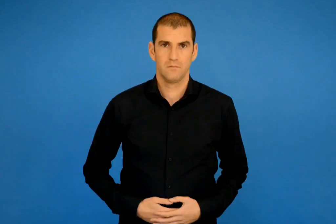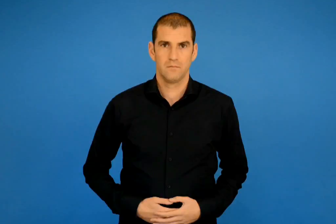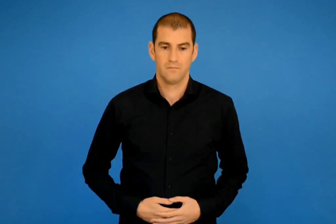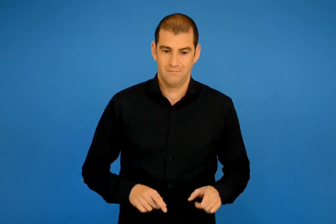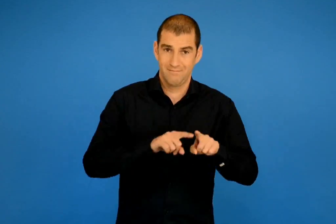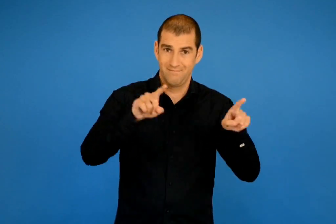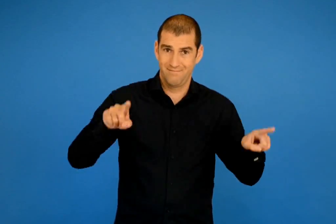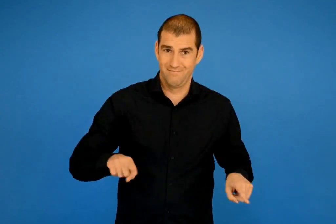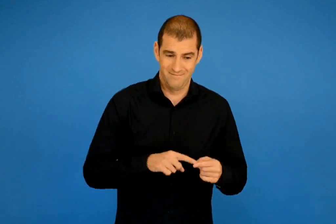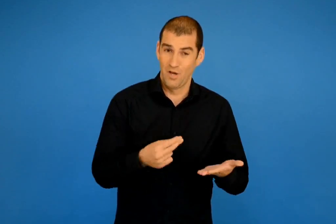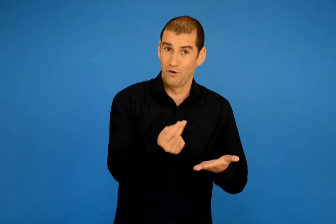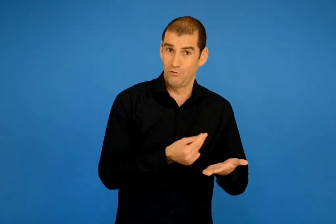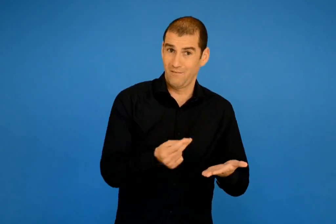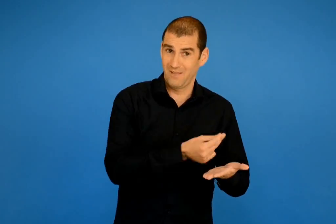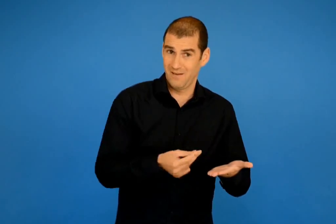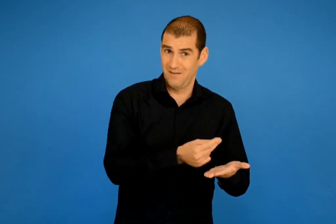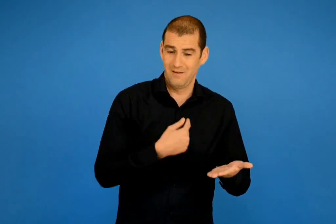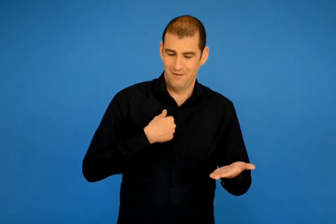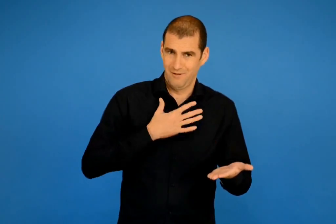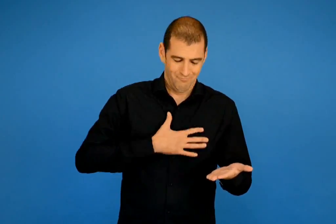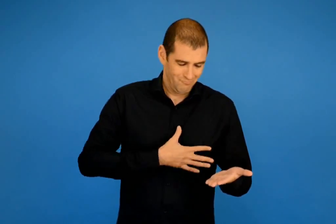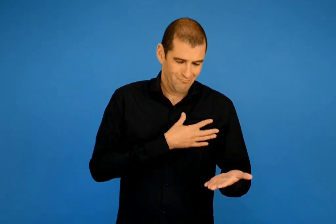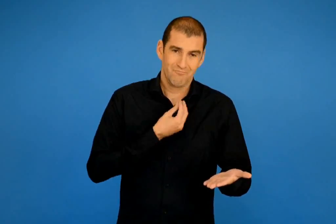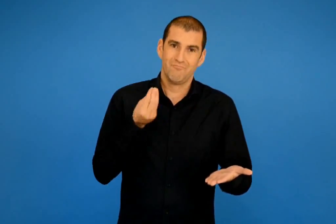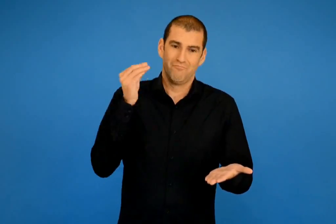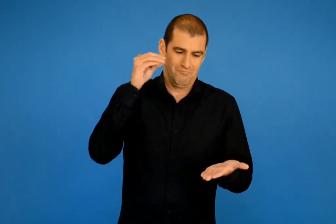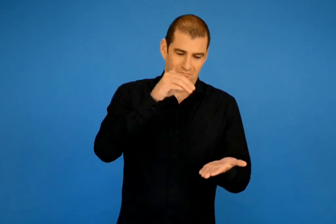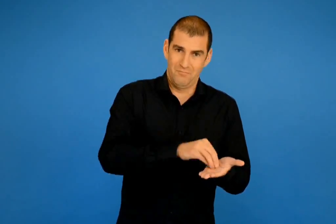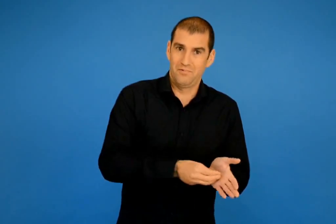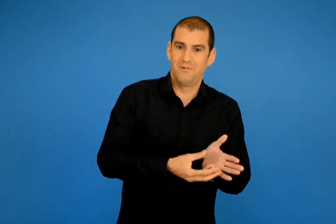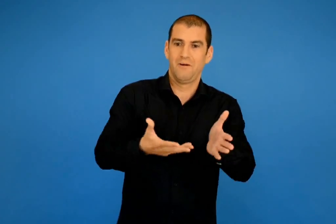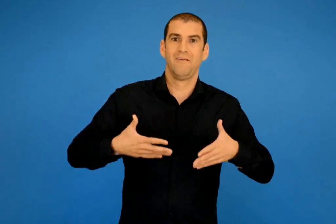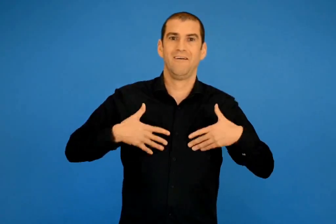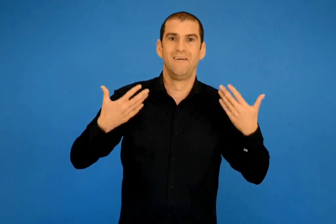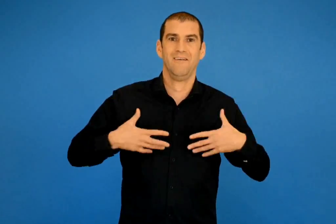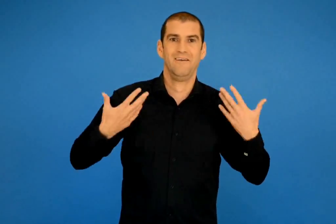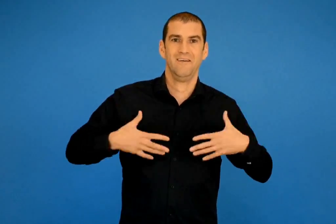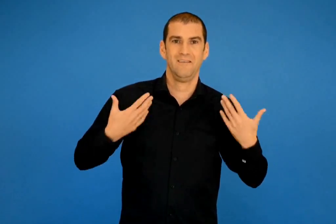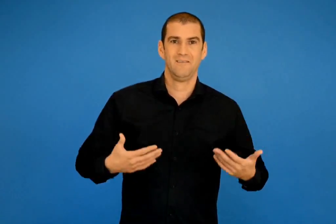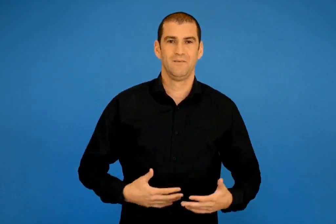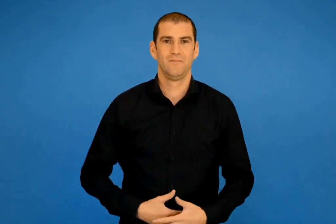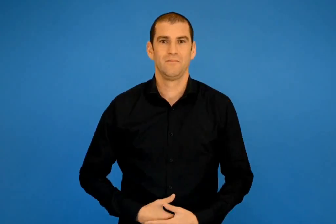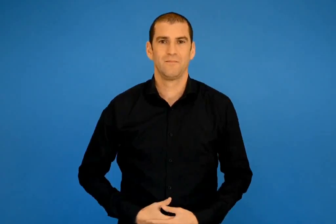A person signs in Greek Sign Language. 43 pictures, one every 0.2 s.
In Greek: κι επειδή θέλω πολύ να φανεί στη ζωγραφιά μου η χαρά που έχει η καρδιά μου
